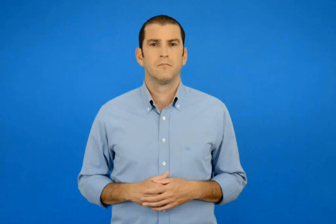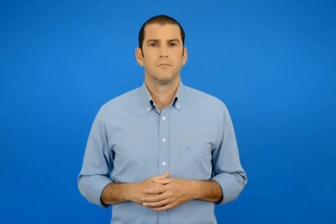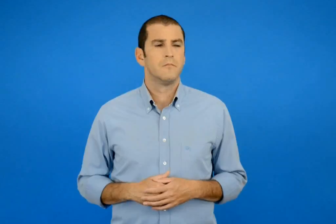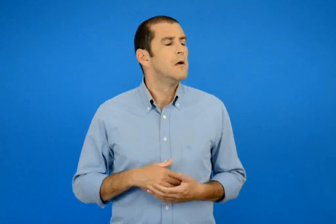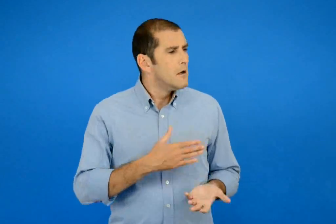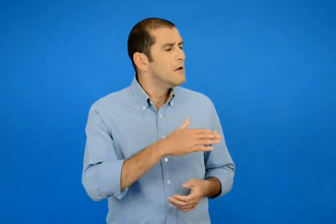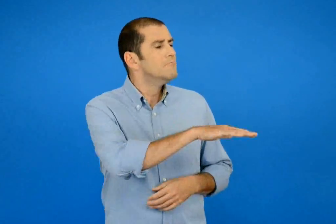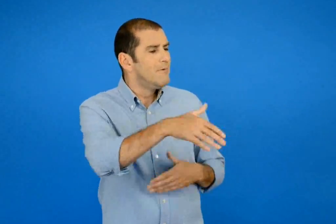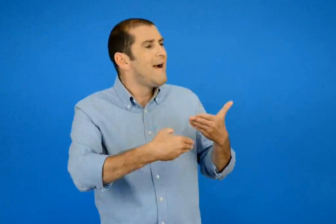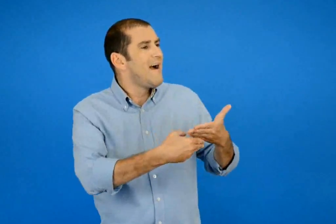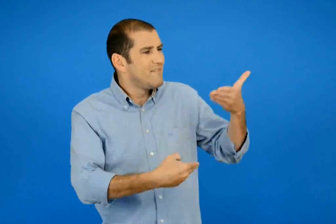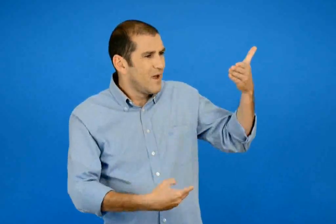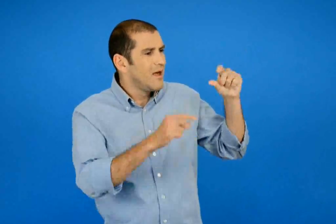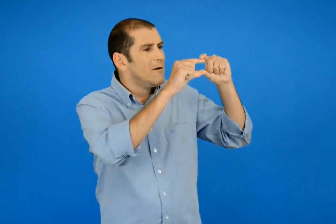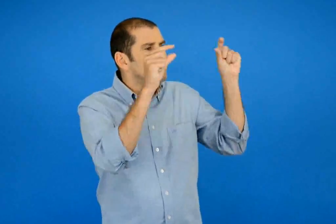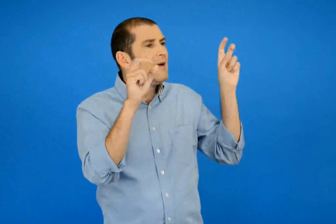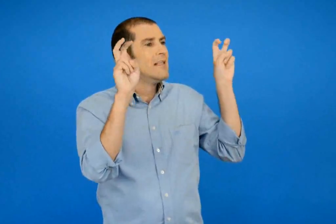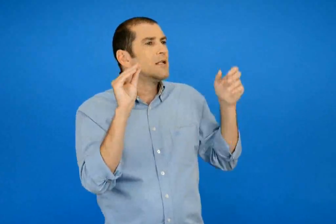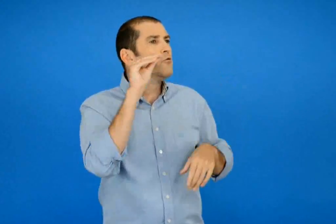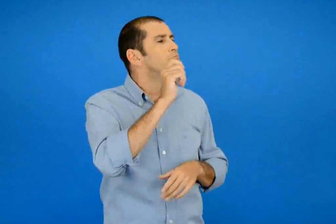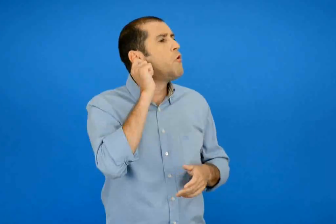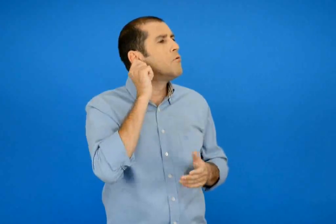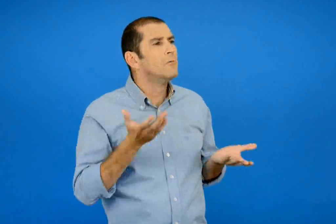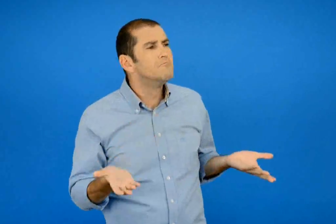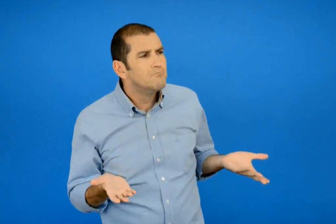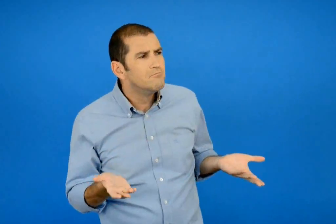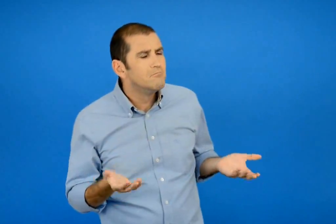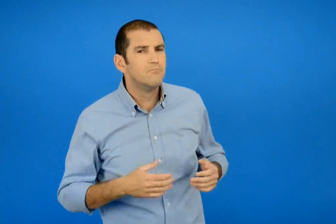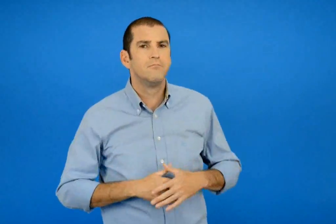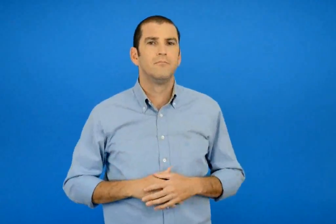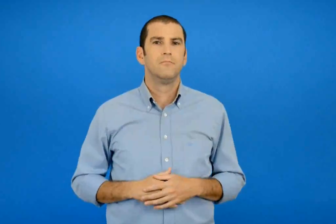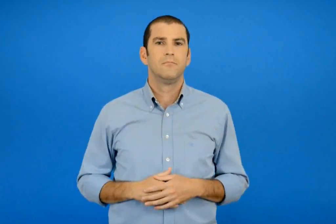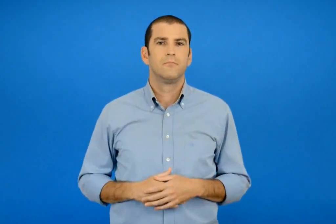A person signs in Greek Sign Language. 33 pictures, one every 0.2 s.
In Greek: πως λέτε να ονομάσουμε την εφημερίδα μας ;
